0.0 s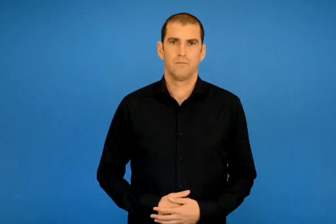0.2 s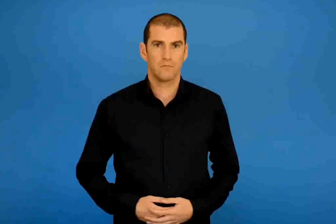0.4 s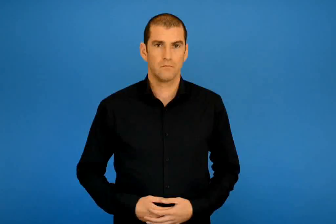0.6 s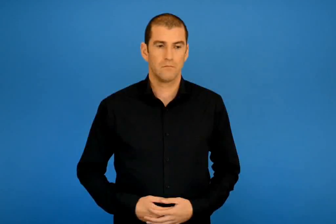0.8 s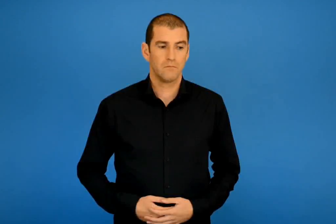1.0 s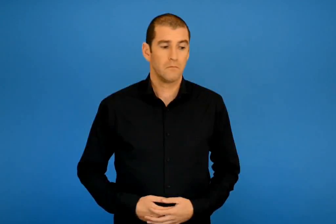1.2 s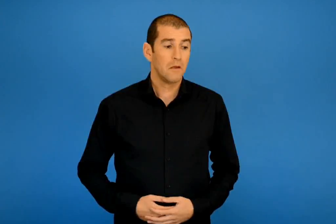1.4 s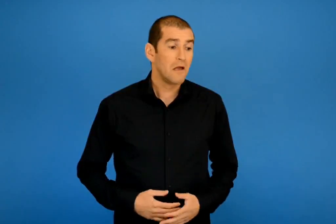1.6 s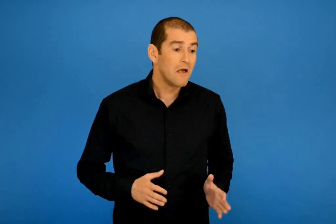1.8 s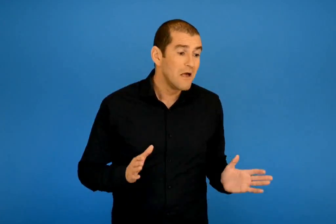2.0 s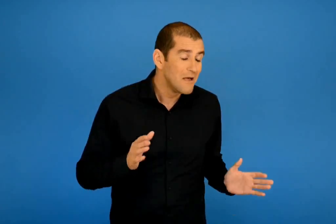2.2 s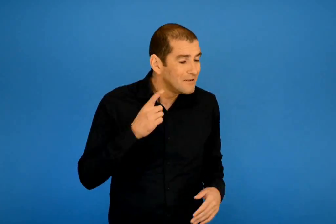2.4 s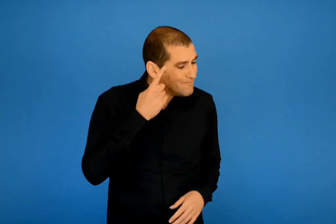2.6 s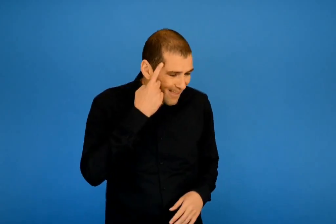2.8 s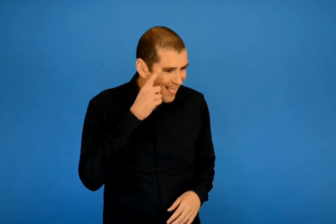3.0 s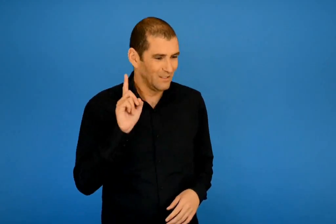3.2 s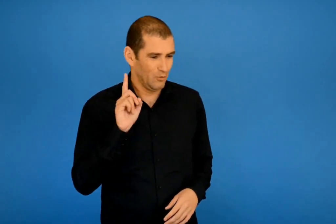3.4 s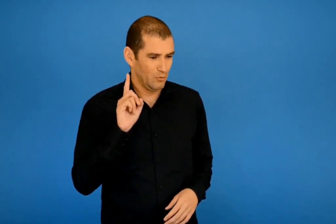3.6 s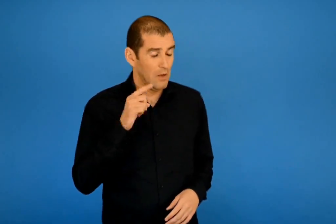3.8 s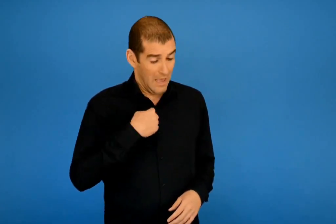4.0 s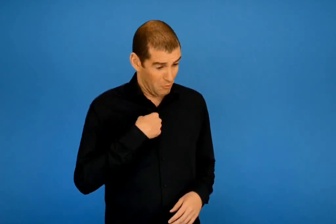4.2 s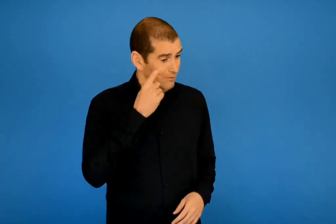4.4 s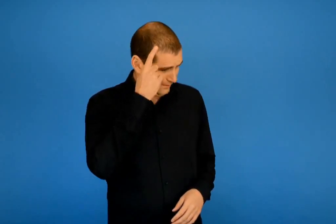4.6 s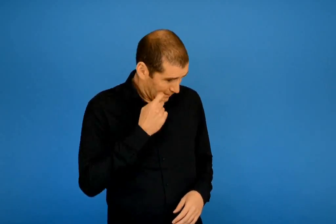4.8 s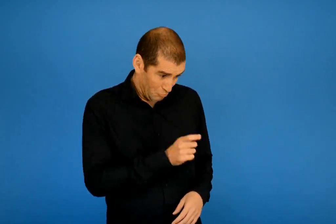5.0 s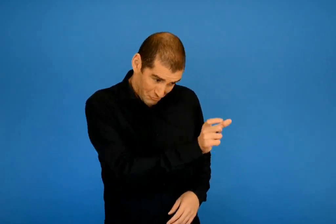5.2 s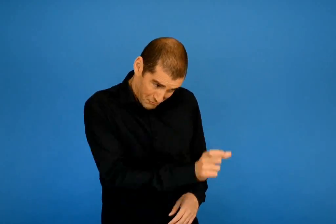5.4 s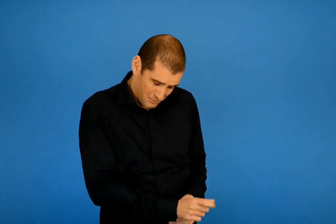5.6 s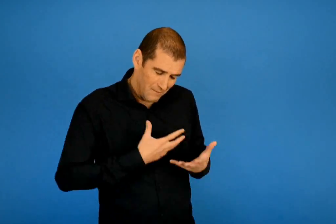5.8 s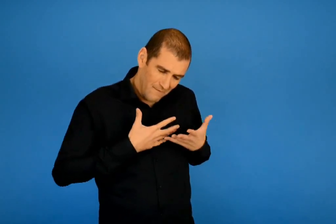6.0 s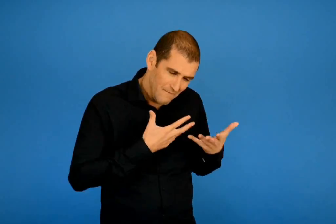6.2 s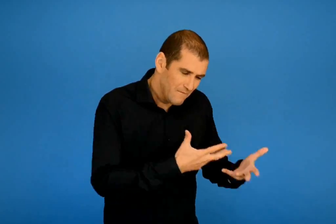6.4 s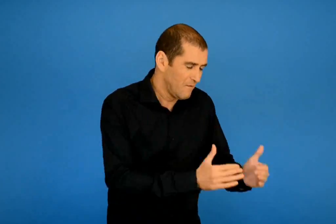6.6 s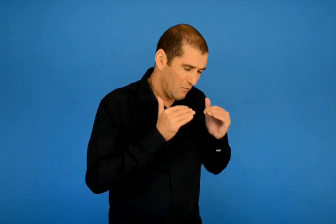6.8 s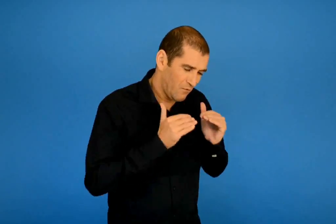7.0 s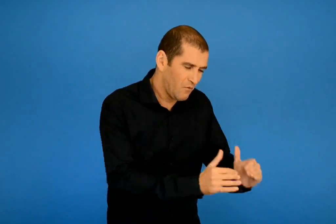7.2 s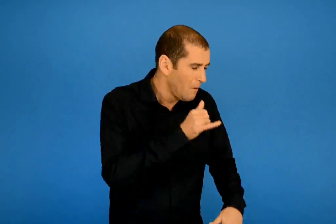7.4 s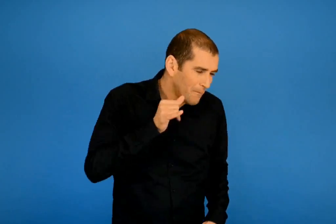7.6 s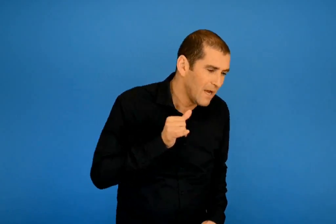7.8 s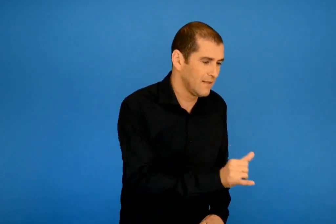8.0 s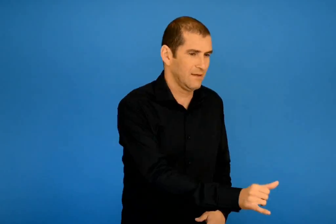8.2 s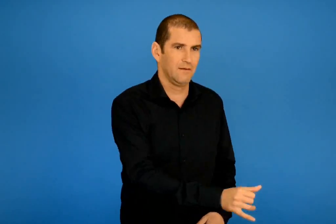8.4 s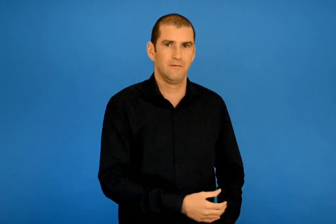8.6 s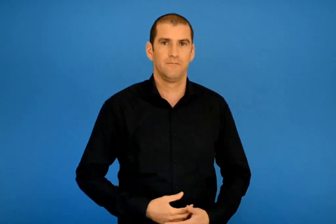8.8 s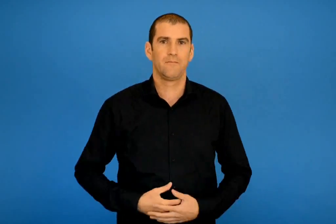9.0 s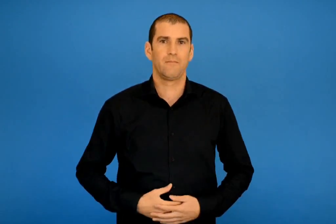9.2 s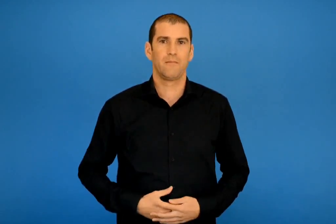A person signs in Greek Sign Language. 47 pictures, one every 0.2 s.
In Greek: α δεν ξέρω είπε η μαμά το μόνο που ξέρω είναι ότι θα σε αγαπώ για πάντα
